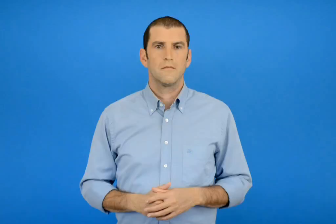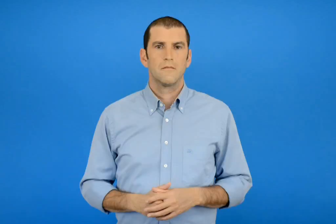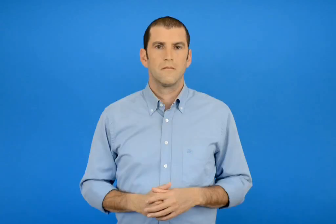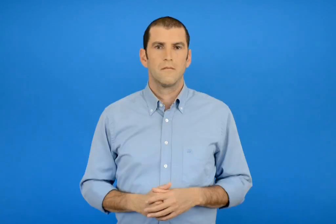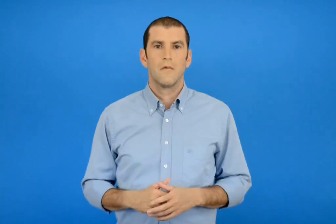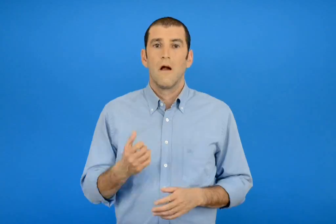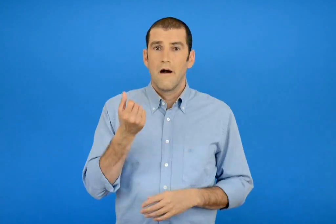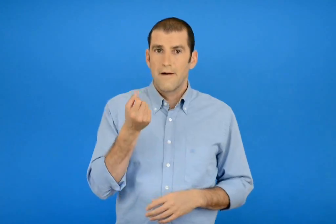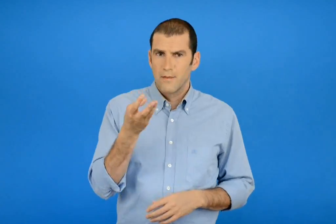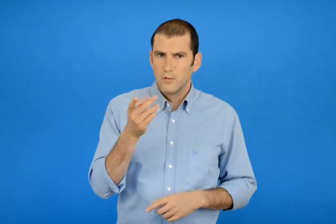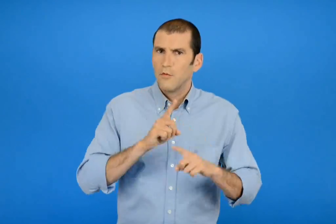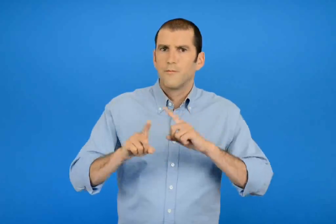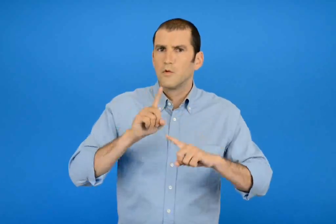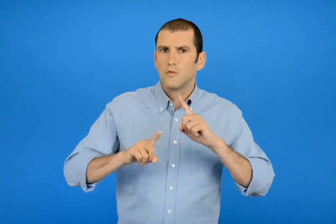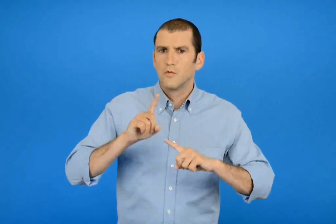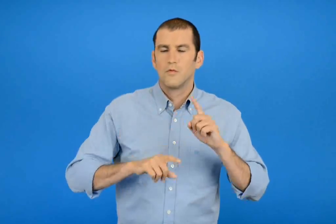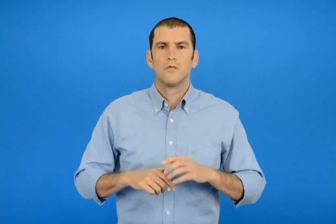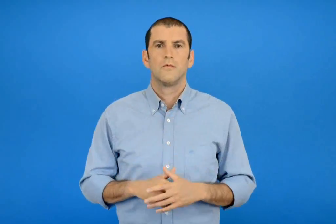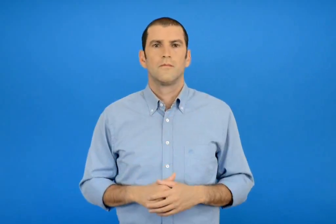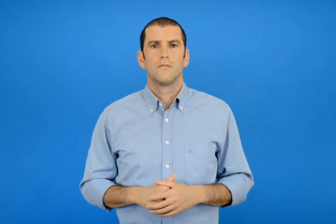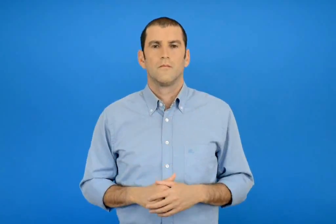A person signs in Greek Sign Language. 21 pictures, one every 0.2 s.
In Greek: ποιός αριθμός είναι
